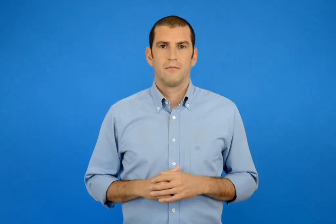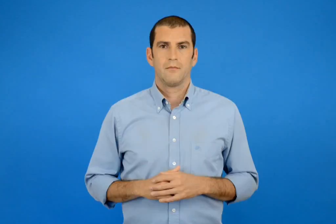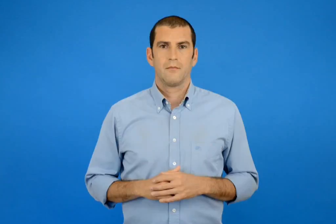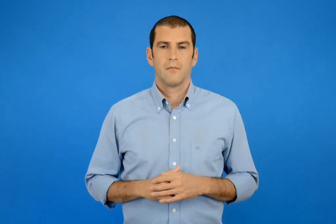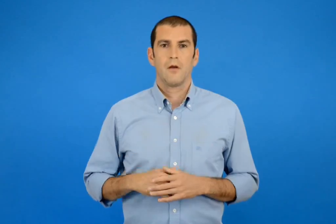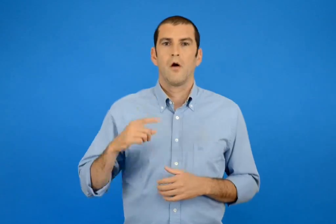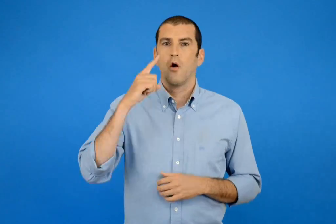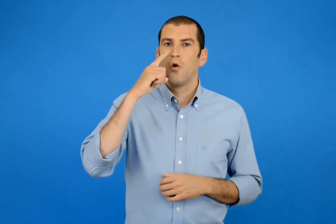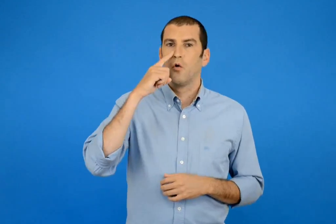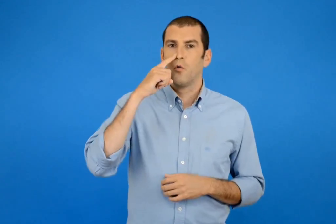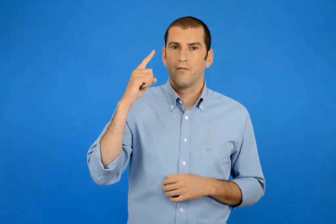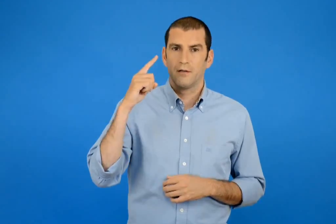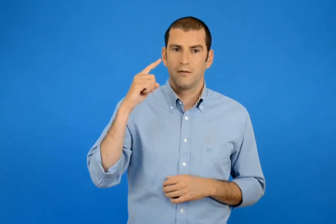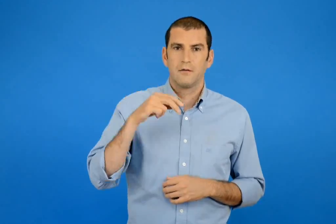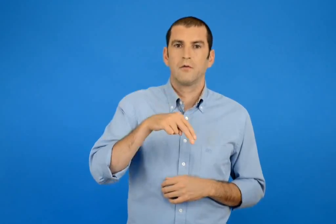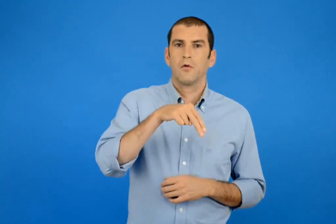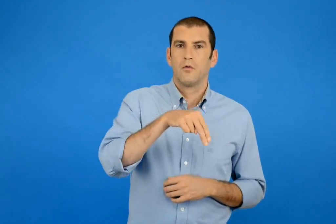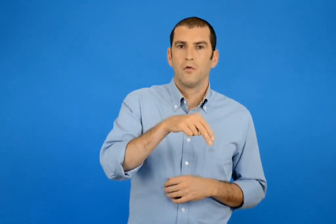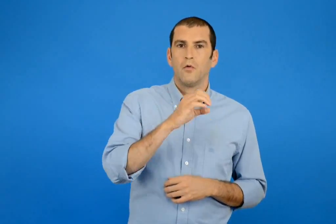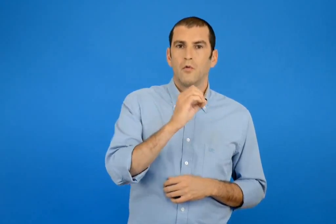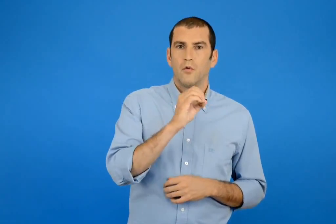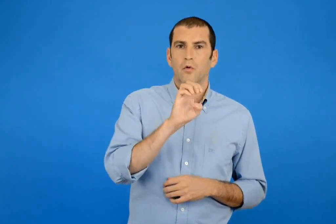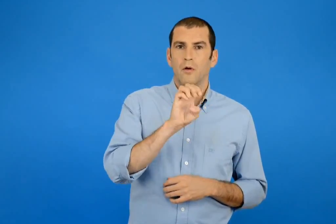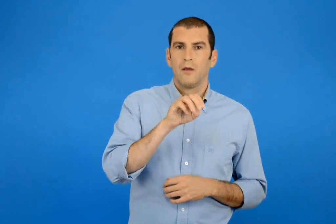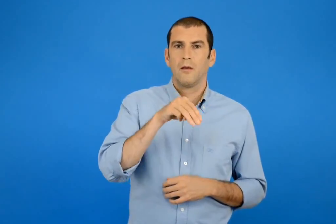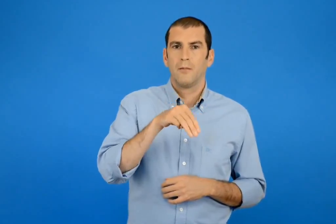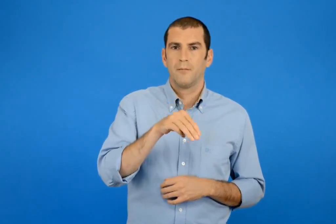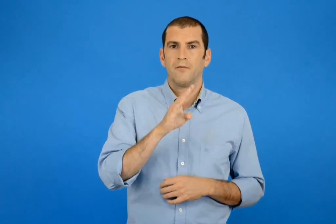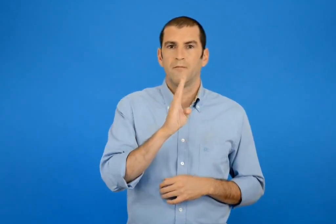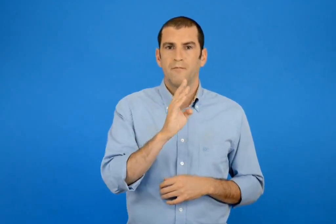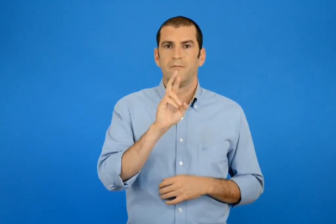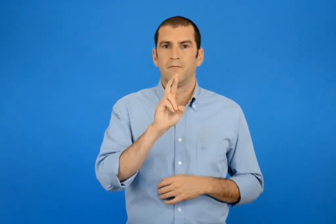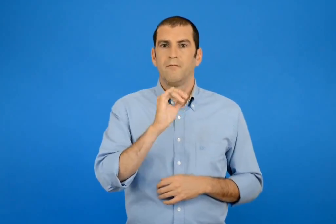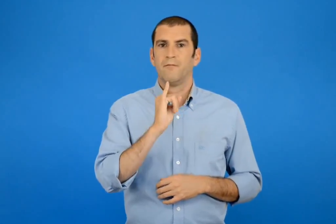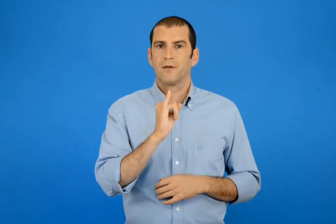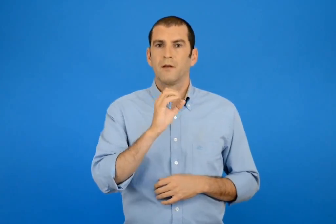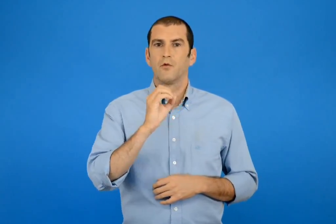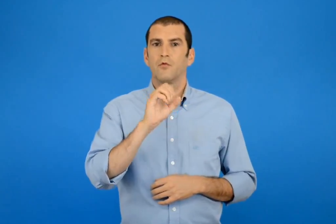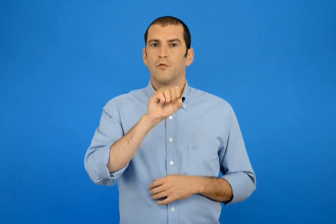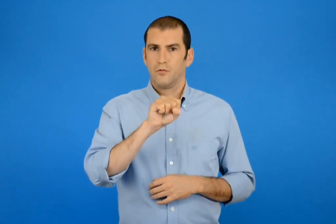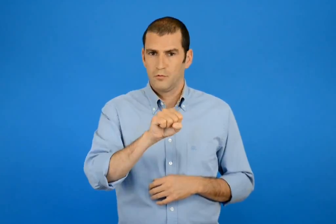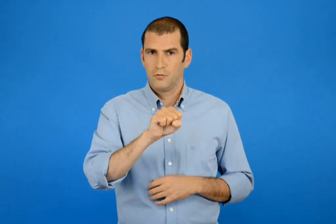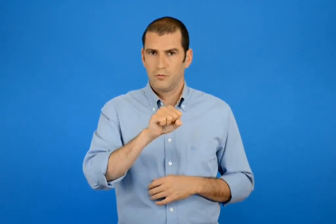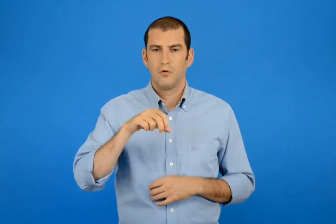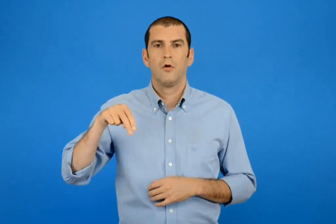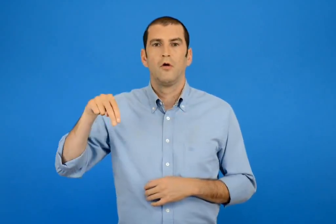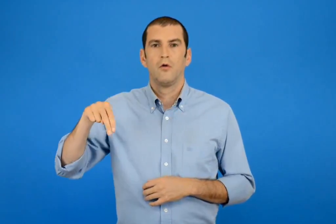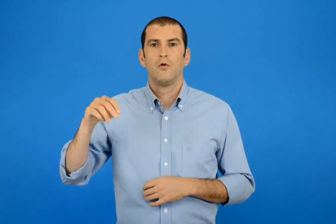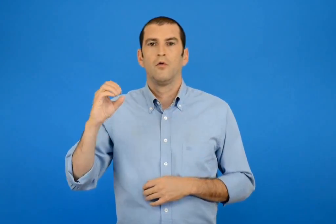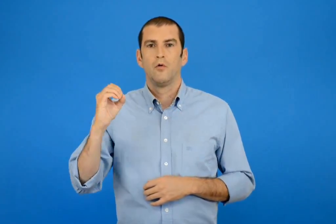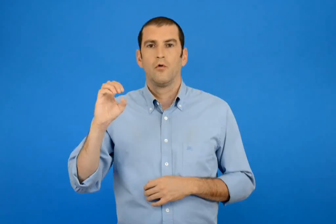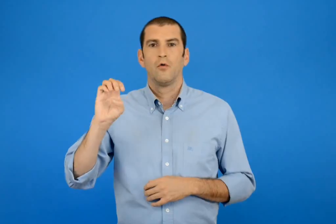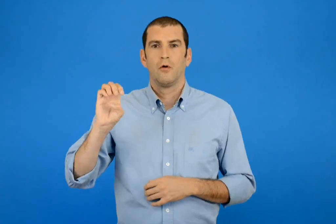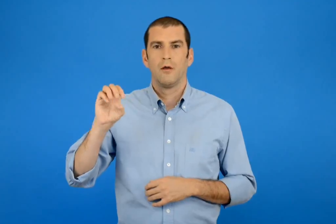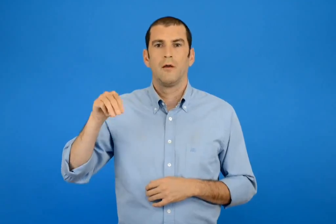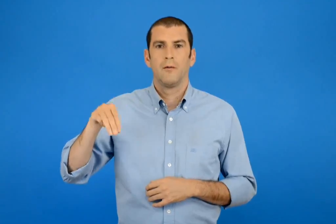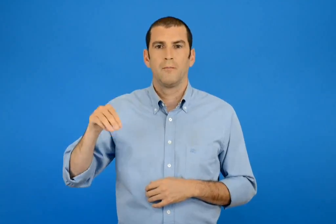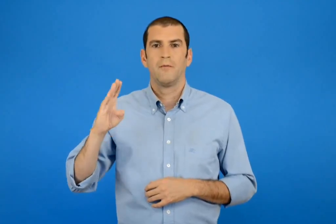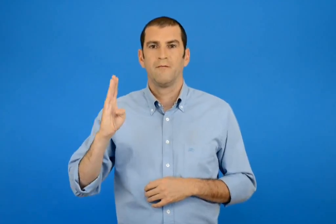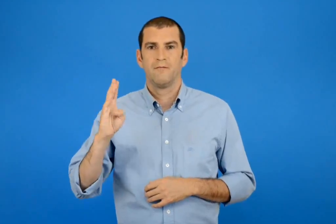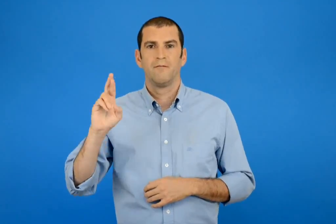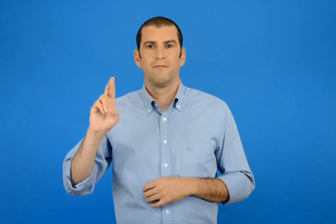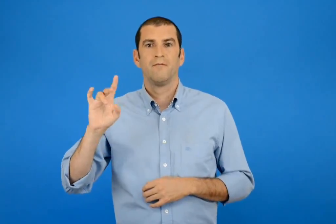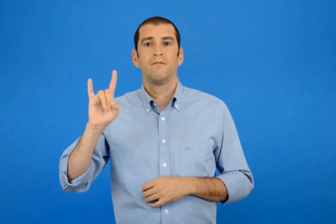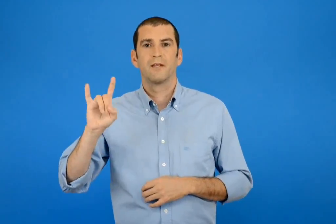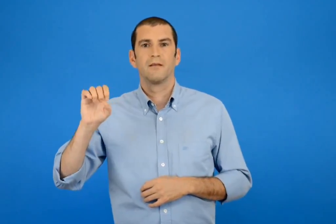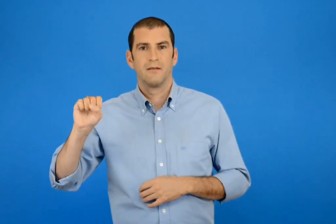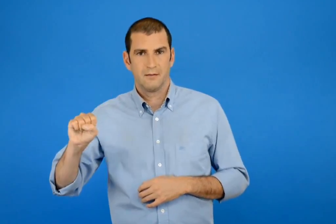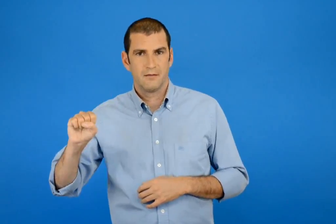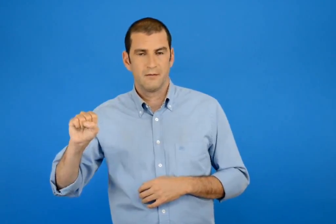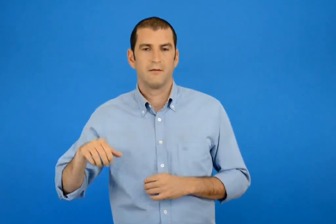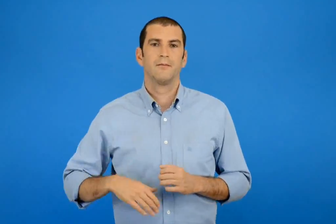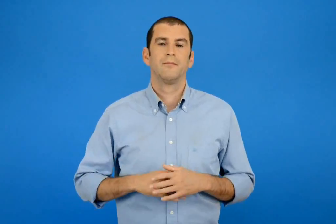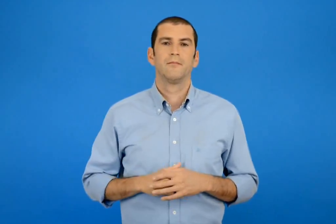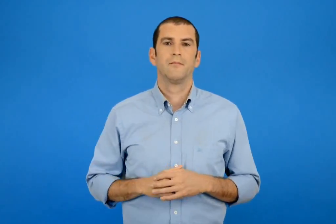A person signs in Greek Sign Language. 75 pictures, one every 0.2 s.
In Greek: νοέμβριος νοέμβρης
